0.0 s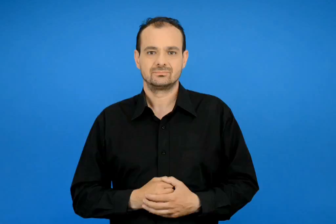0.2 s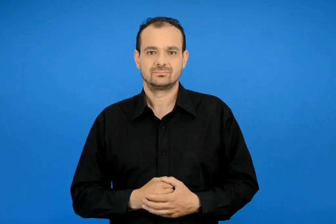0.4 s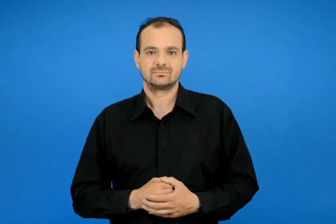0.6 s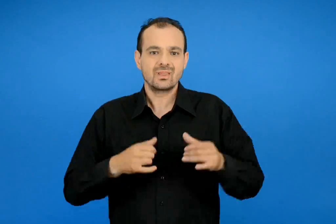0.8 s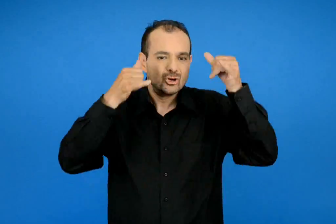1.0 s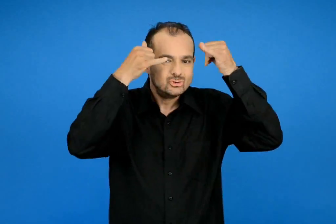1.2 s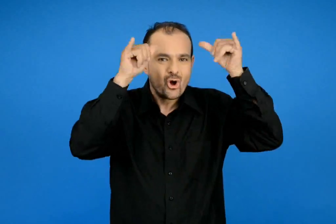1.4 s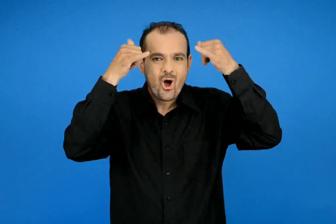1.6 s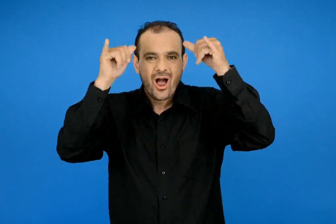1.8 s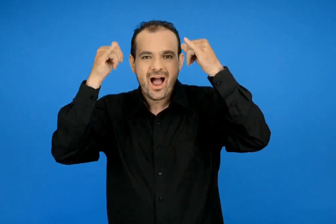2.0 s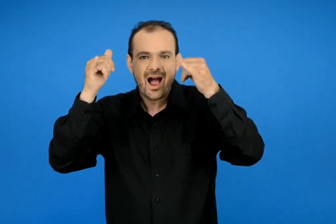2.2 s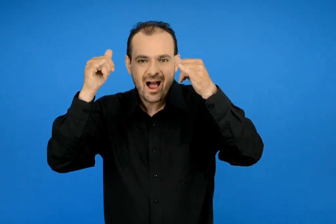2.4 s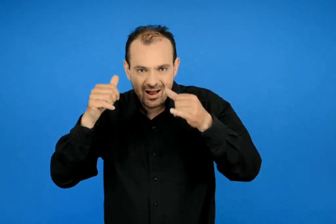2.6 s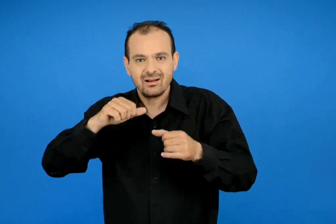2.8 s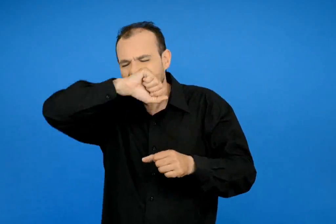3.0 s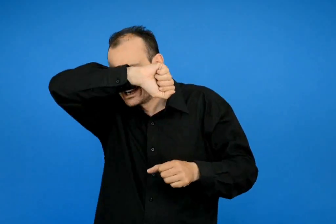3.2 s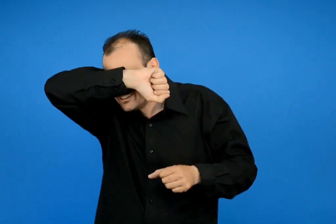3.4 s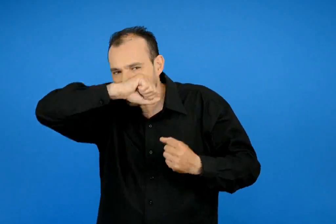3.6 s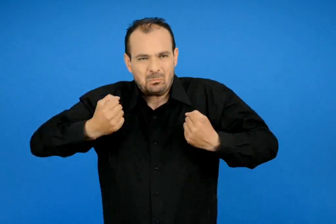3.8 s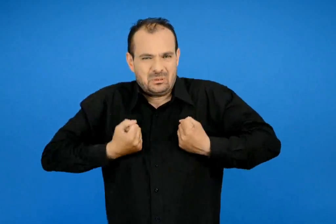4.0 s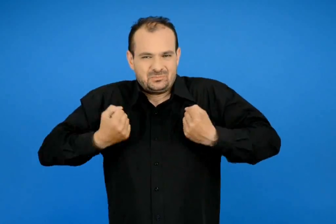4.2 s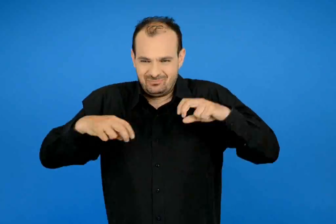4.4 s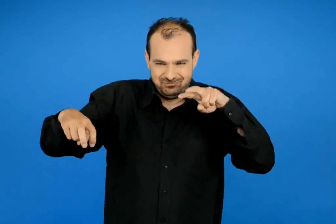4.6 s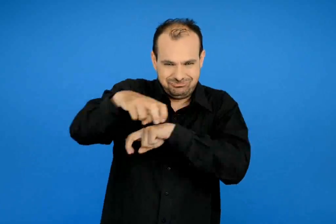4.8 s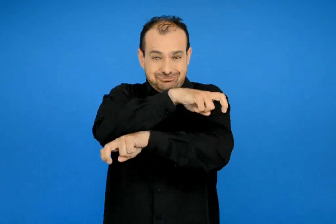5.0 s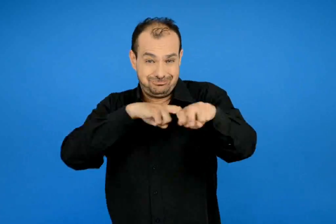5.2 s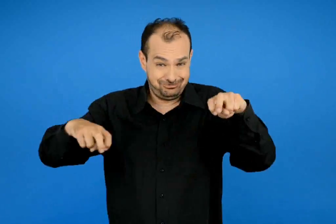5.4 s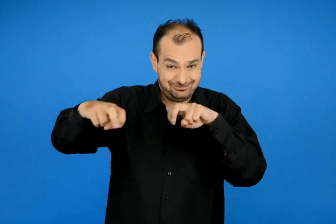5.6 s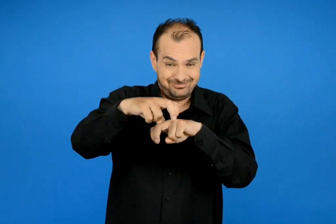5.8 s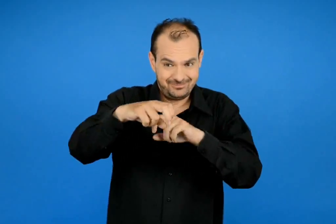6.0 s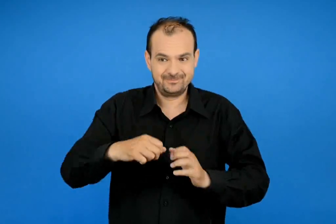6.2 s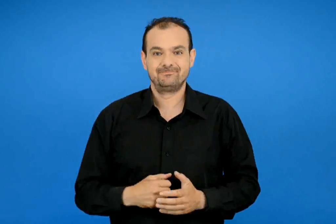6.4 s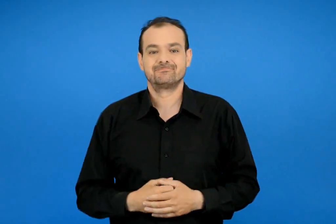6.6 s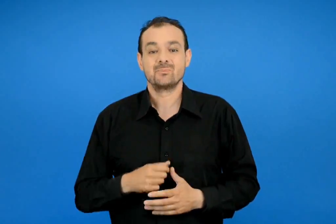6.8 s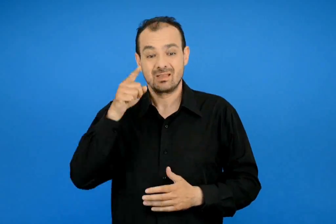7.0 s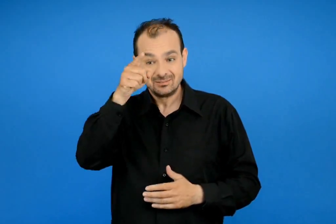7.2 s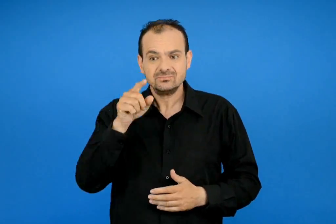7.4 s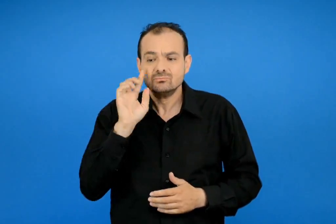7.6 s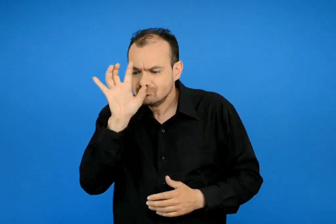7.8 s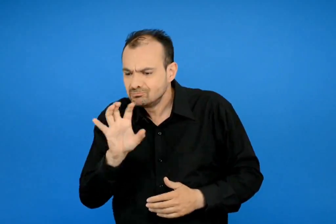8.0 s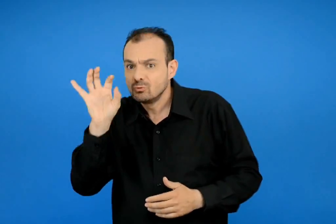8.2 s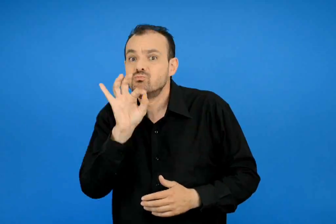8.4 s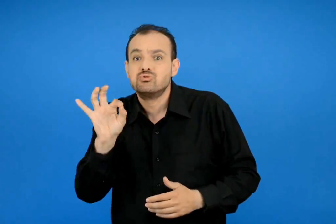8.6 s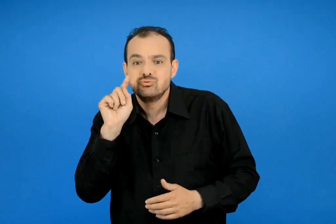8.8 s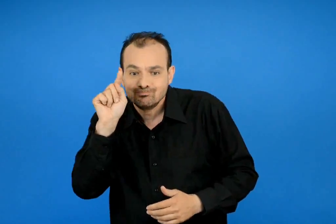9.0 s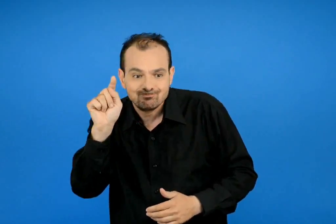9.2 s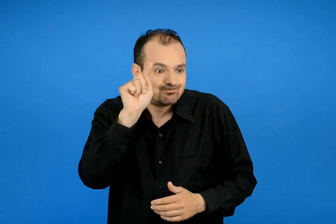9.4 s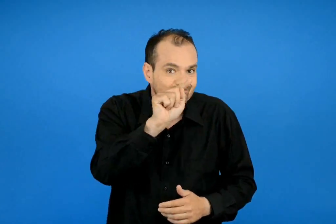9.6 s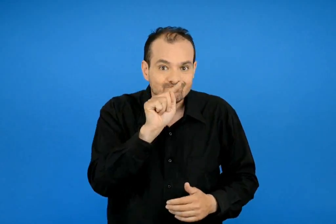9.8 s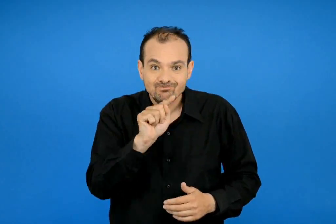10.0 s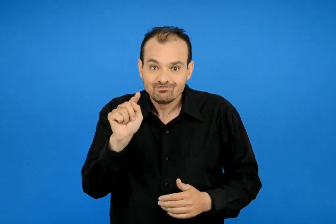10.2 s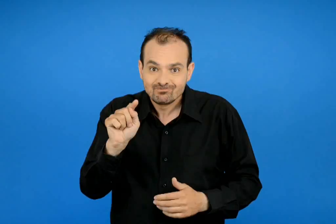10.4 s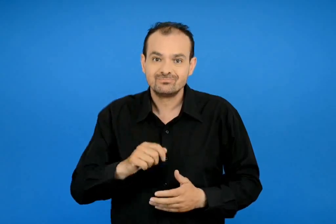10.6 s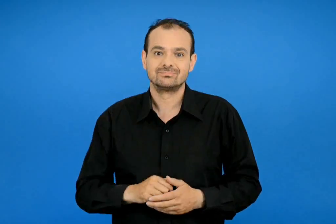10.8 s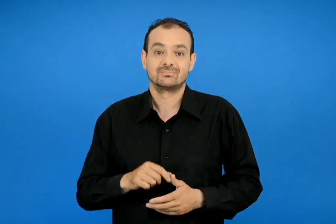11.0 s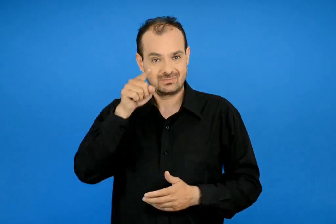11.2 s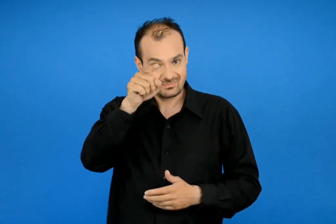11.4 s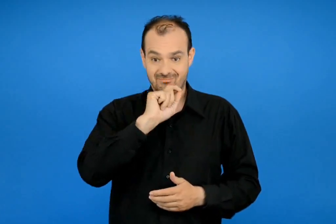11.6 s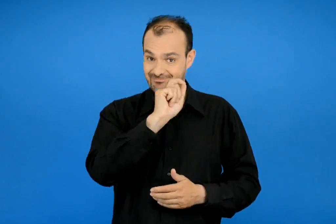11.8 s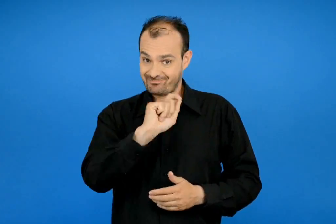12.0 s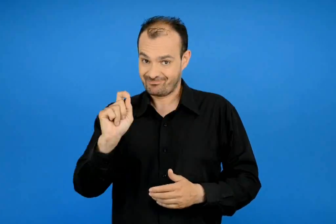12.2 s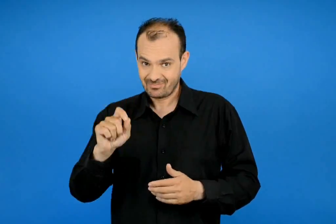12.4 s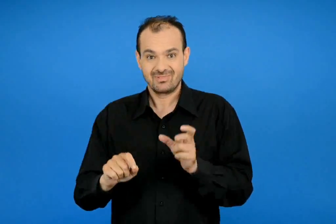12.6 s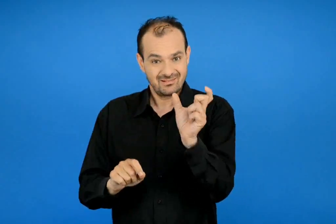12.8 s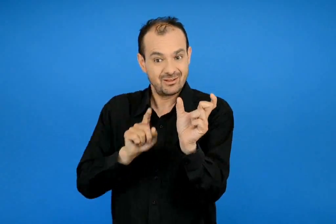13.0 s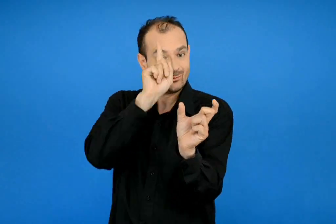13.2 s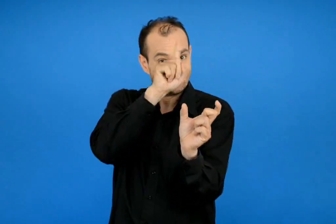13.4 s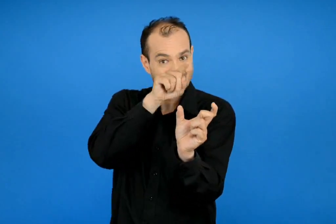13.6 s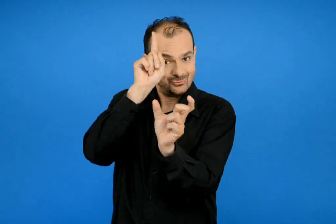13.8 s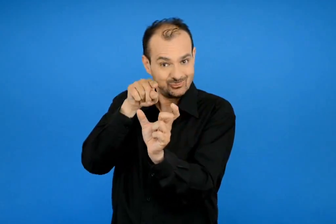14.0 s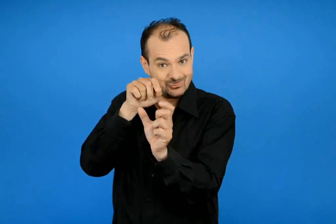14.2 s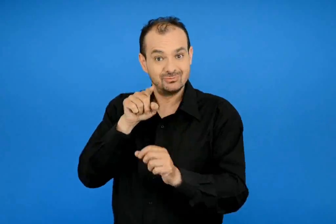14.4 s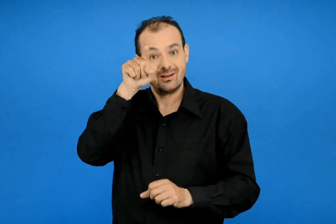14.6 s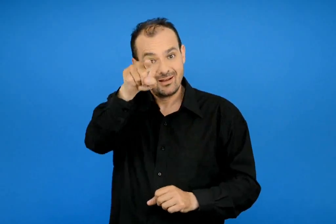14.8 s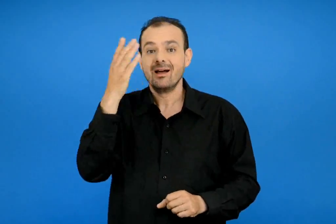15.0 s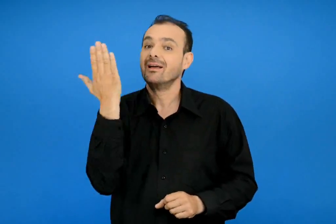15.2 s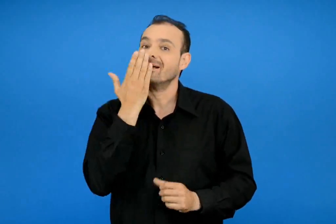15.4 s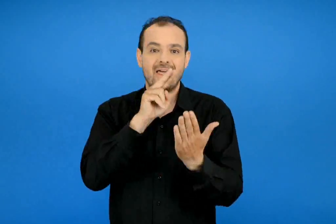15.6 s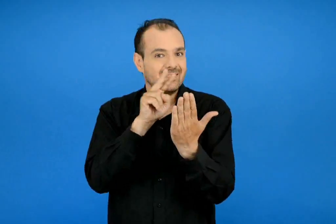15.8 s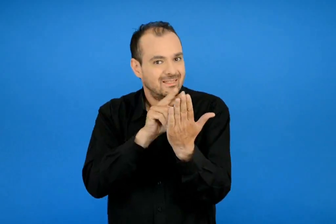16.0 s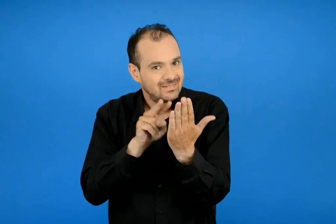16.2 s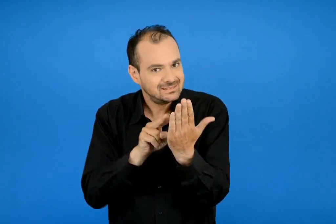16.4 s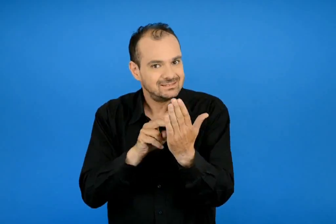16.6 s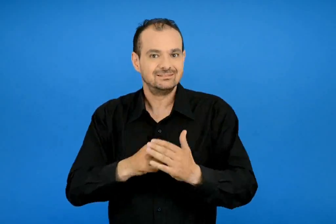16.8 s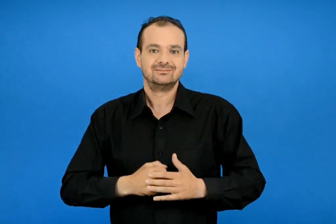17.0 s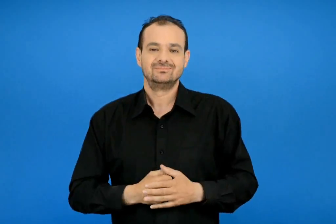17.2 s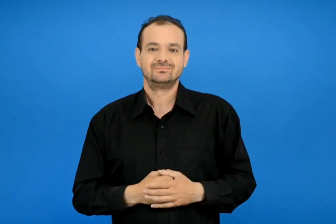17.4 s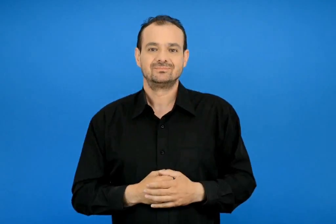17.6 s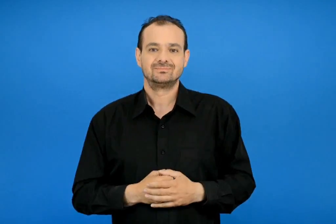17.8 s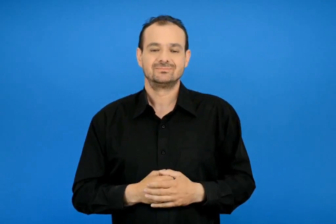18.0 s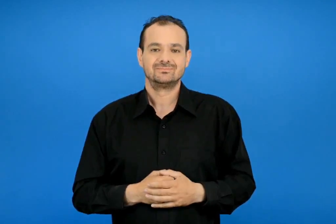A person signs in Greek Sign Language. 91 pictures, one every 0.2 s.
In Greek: τα ζώα έπαιξαν κρυφτό βρες που είναι γράψε τόνισε και διάβασε
